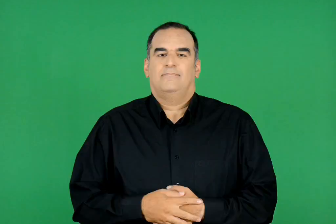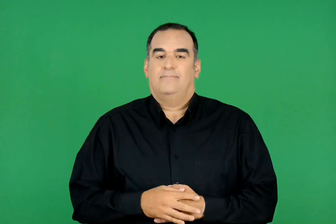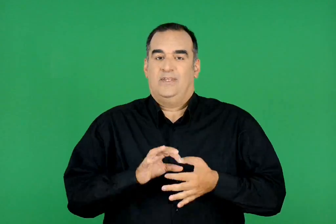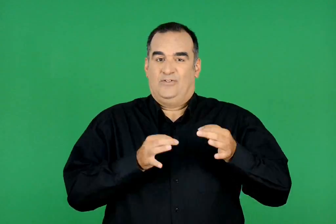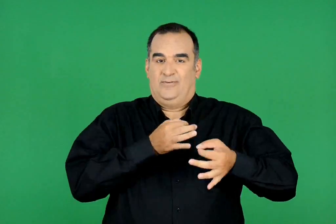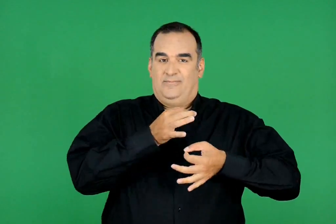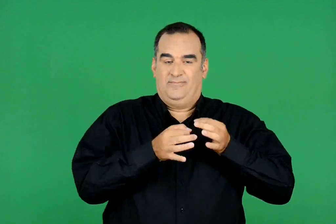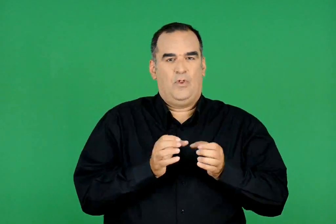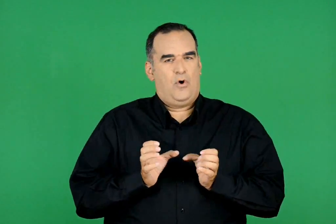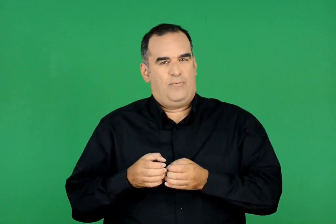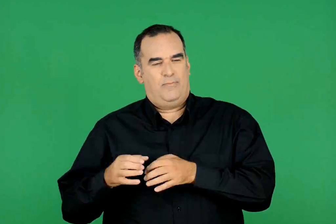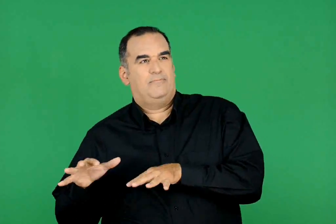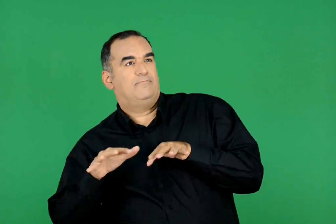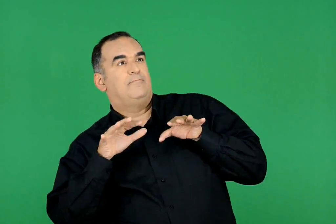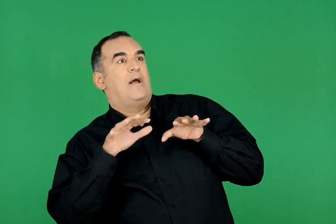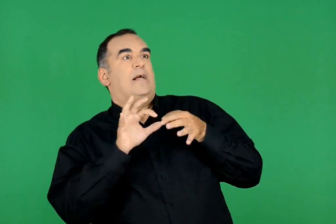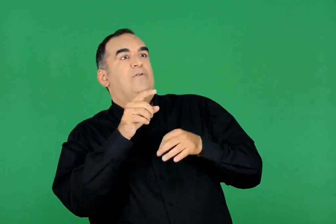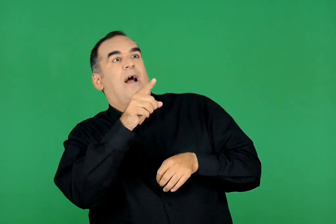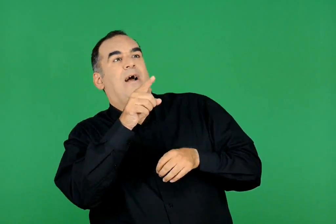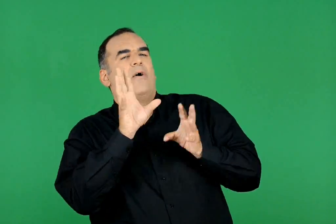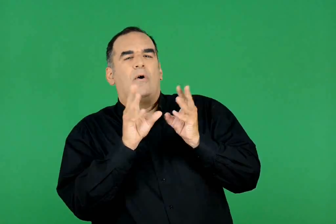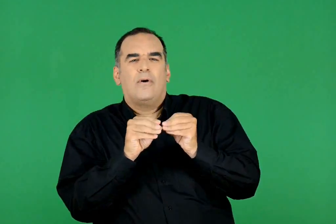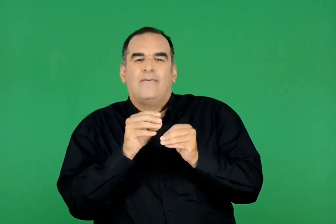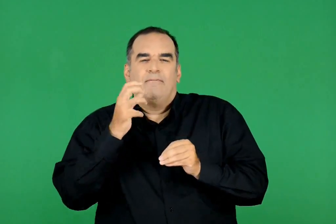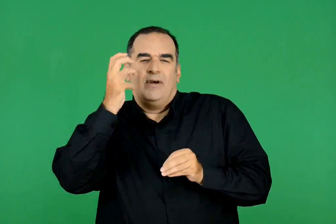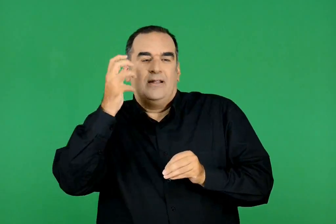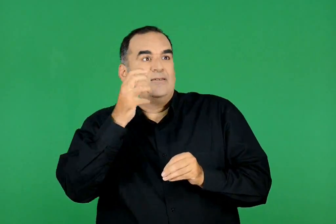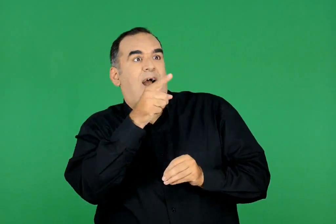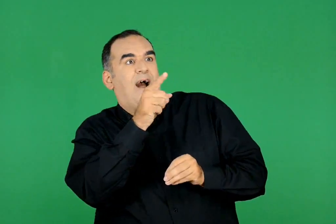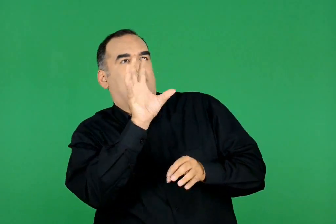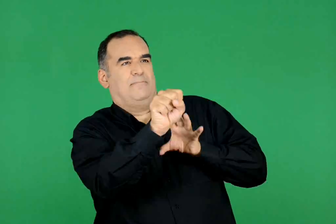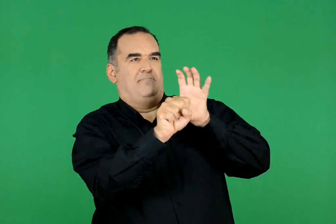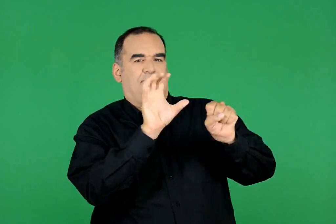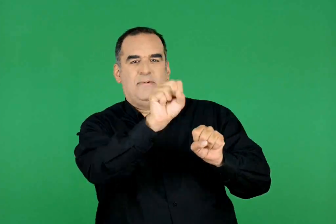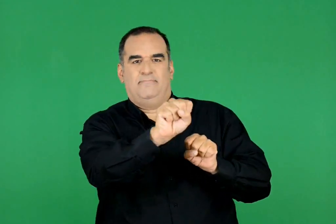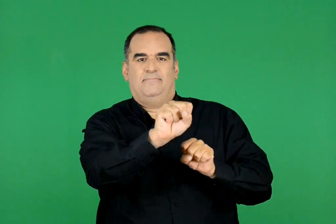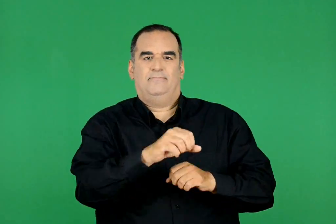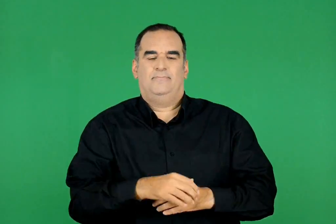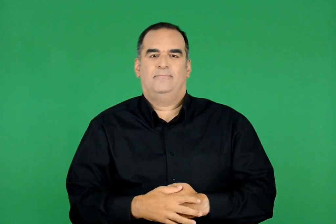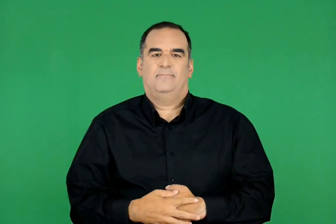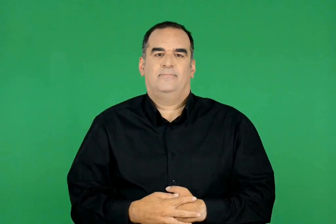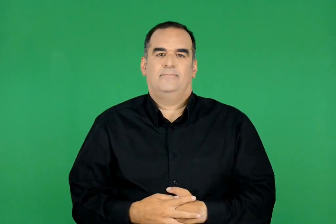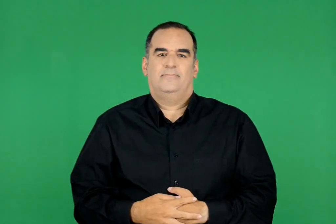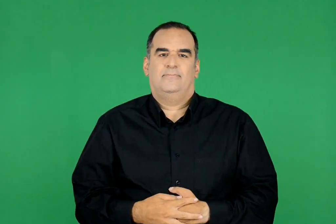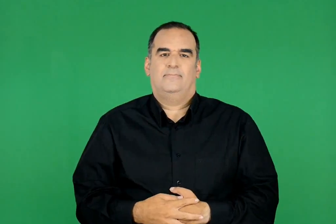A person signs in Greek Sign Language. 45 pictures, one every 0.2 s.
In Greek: οι άλλες ομάδες θα προσπαθήσουν να βρουν τα στοιχεία της ιστορίας που δεν είναι πραγματικά
